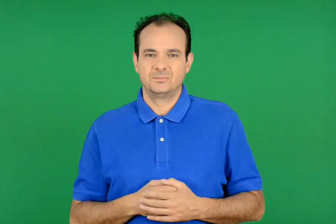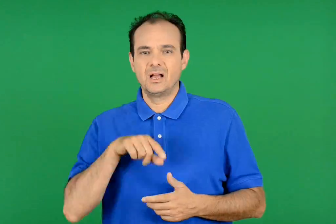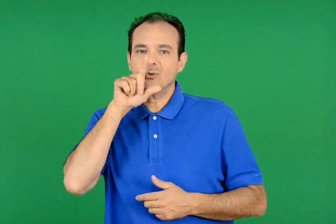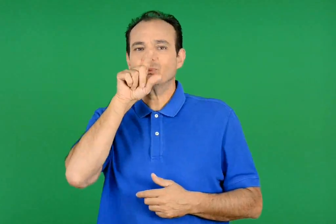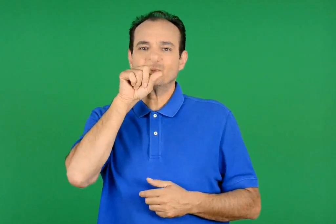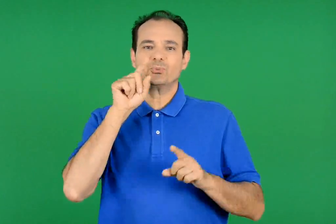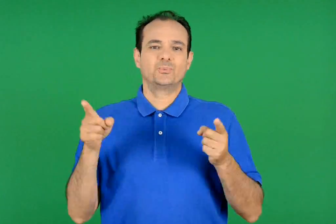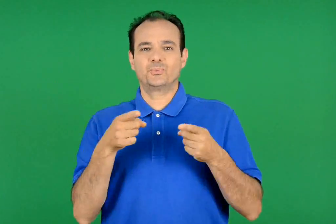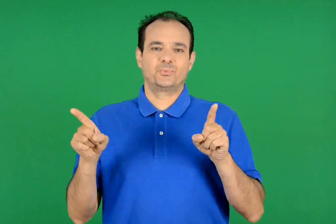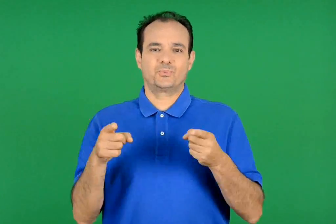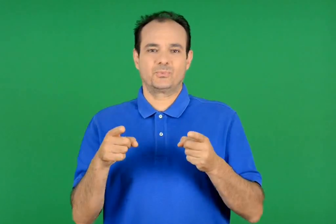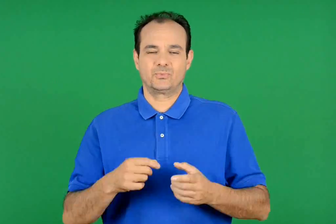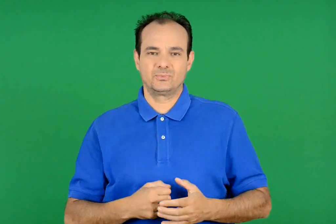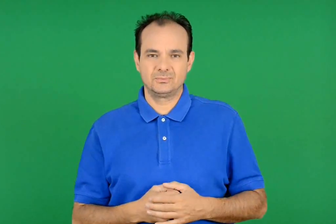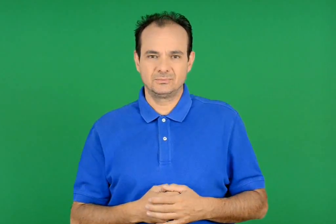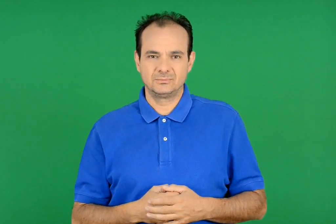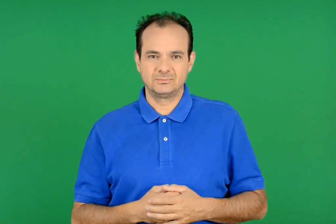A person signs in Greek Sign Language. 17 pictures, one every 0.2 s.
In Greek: κελάηδημα
